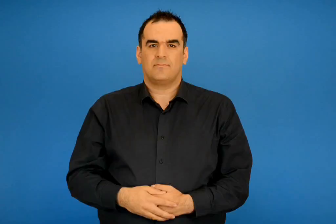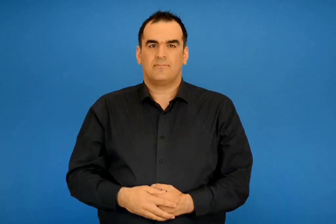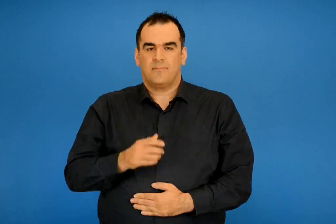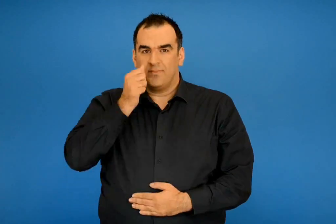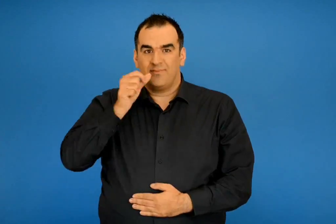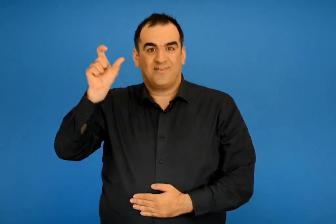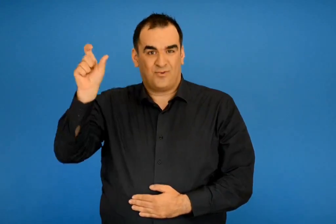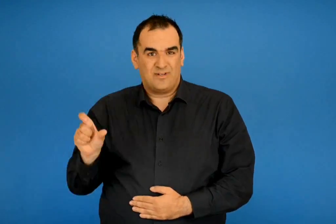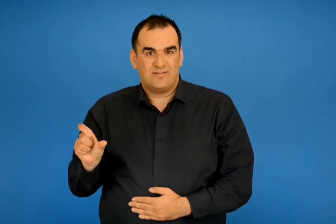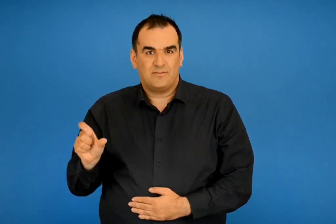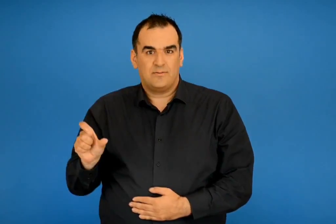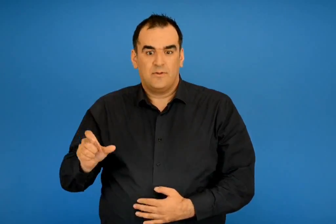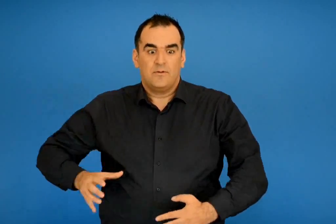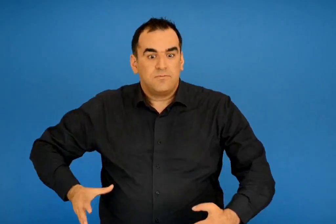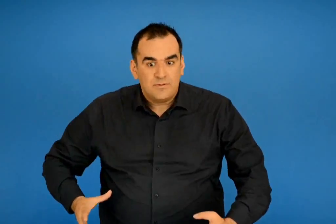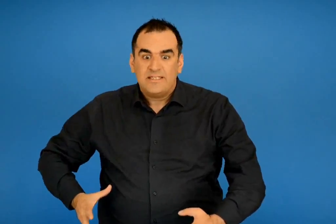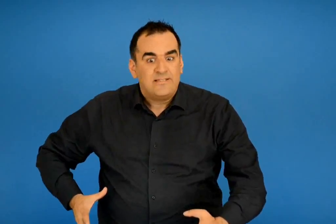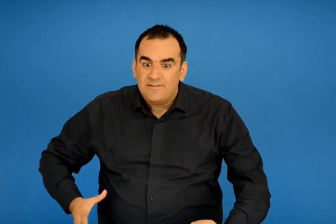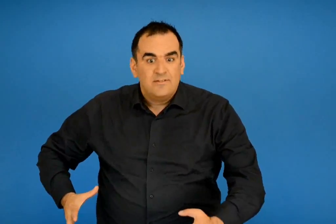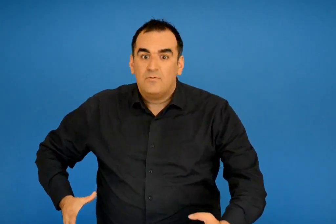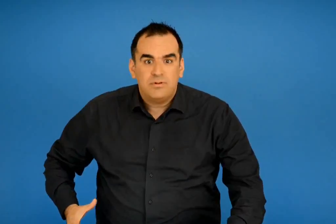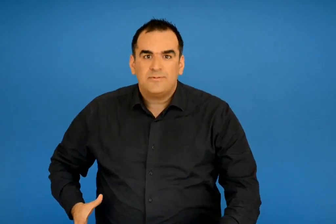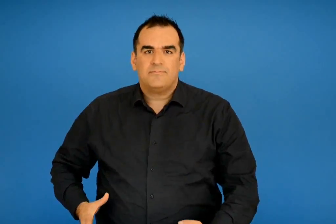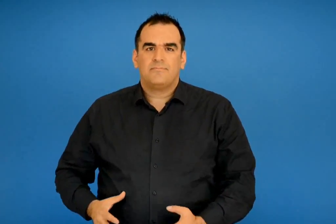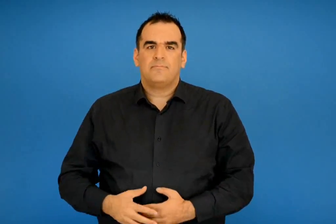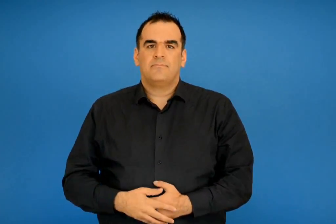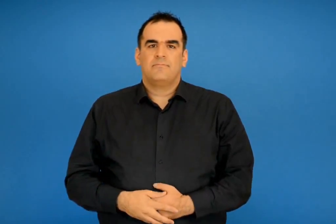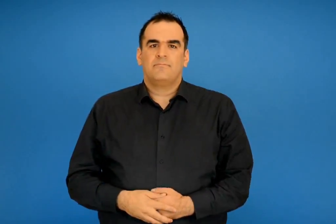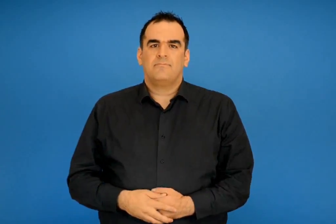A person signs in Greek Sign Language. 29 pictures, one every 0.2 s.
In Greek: του γιώργη τα χείλια τρέμανε από το κακό του
